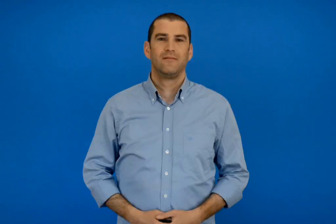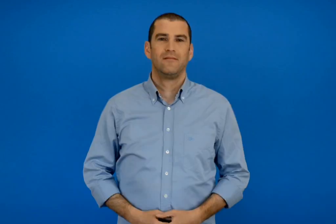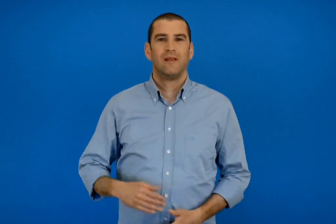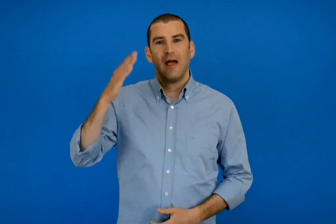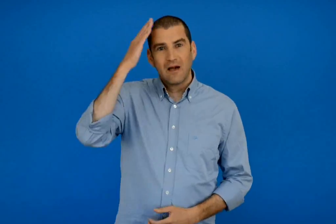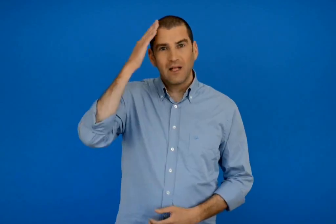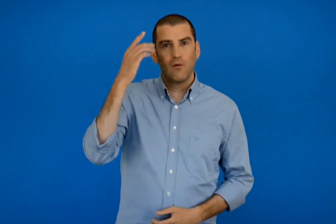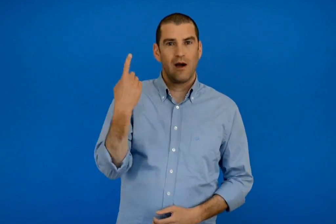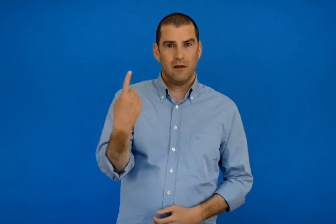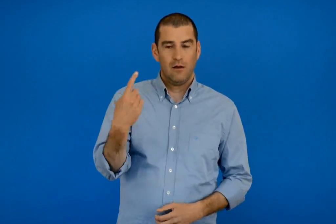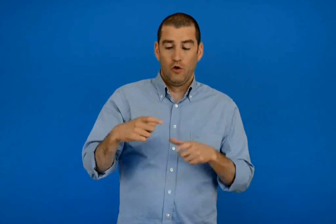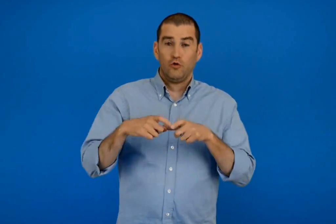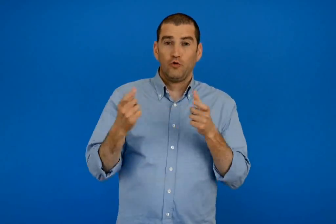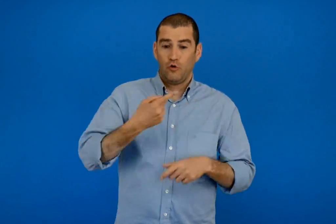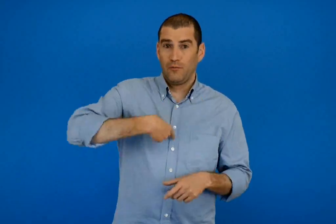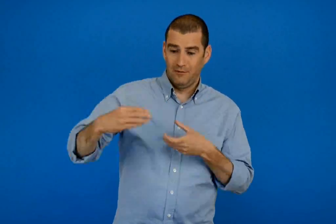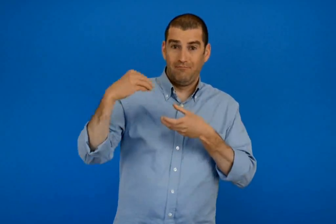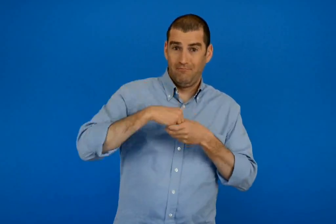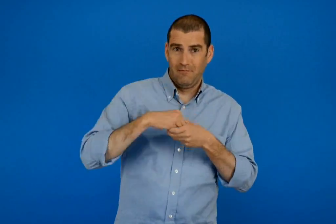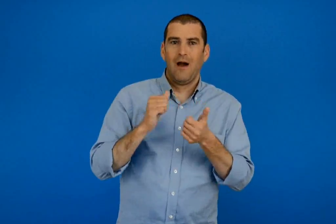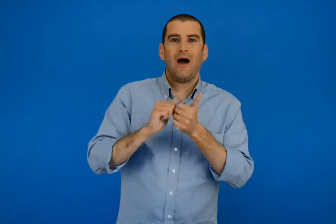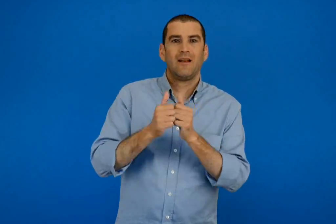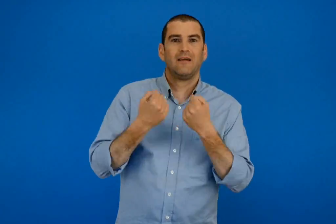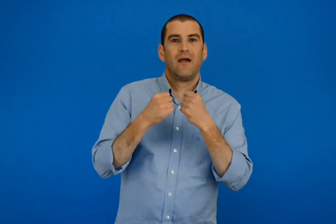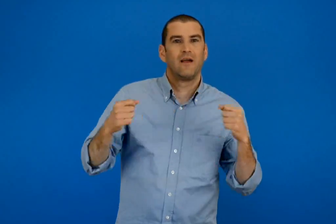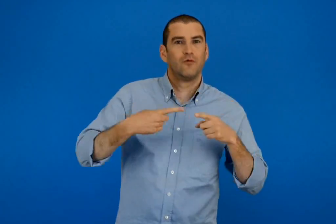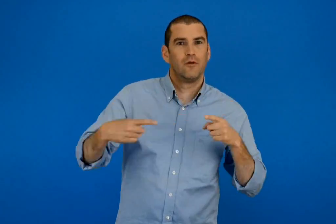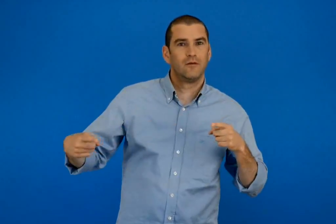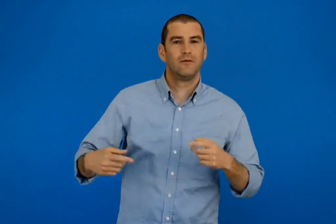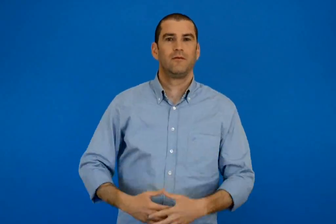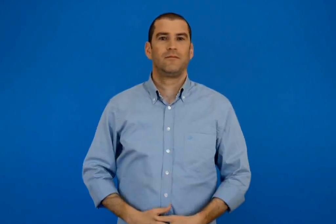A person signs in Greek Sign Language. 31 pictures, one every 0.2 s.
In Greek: κεφάλαιο 1 οι αθλητικές δραστηριότητες στο σχολείο μας
